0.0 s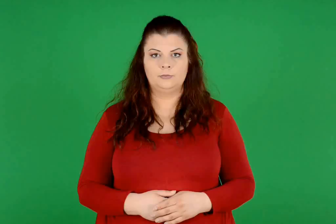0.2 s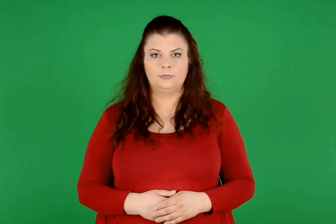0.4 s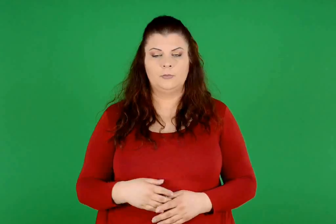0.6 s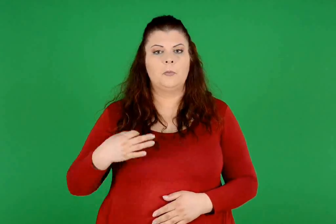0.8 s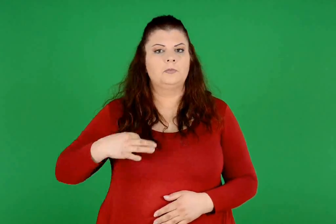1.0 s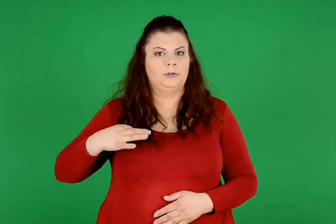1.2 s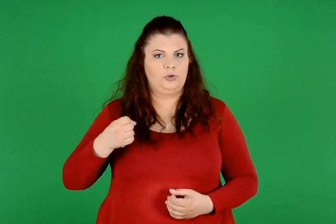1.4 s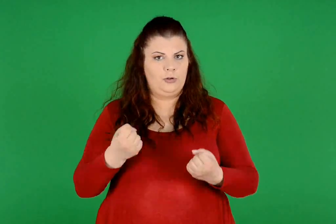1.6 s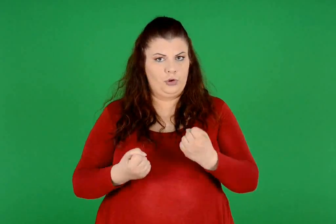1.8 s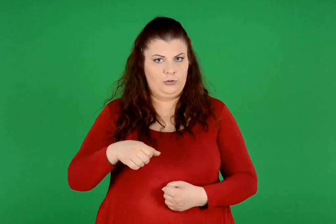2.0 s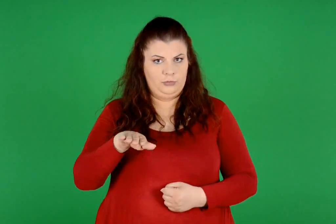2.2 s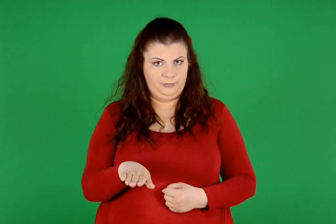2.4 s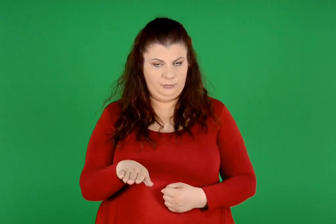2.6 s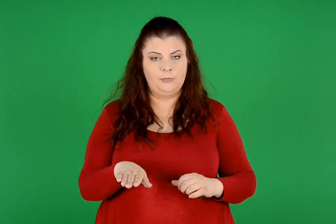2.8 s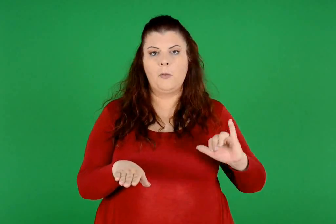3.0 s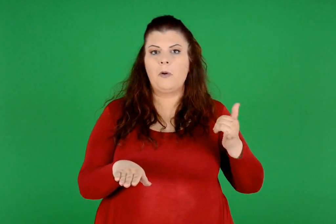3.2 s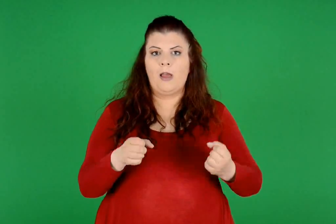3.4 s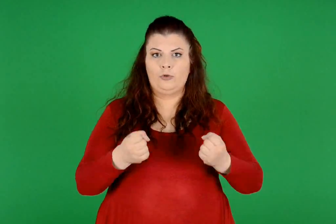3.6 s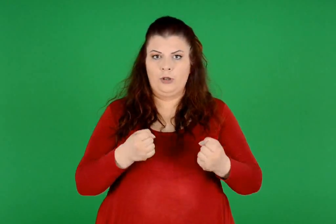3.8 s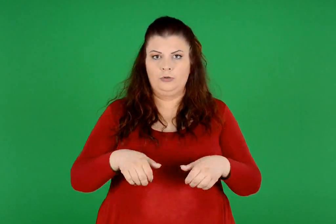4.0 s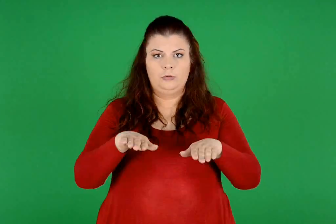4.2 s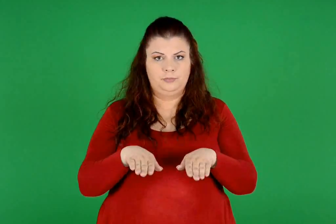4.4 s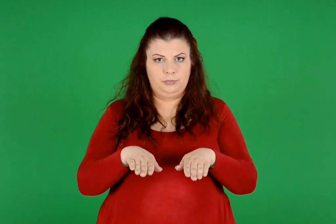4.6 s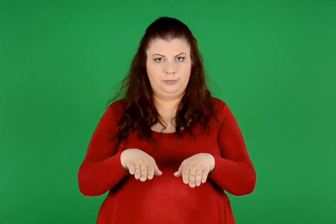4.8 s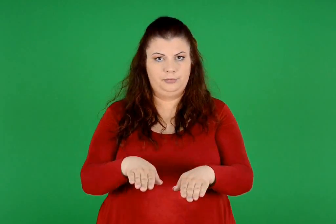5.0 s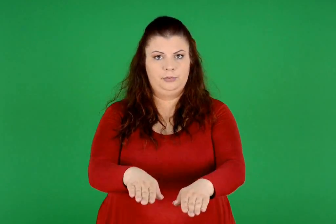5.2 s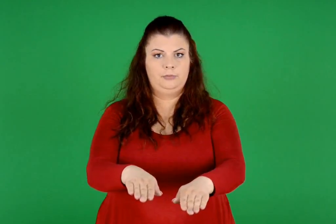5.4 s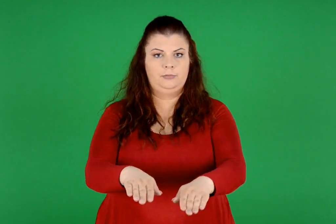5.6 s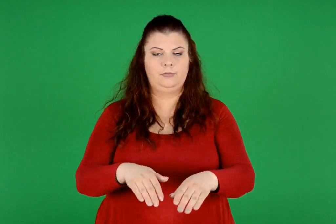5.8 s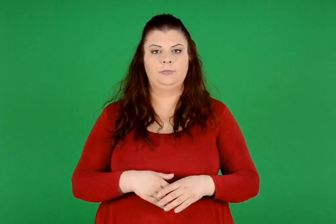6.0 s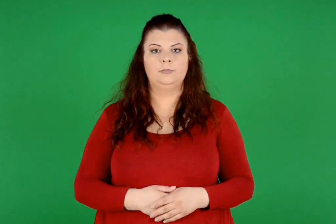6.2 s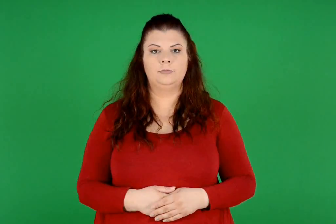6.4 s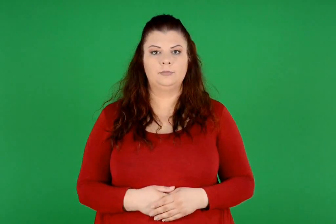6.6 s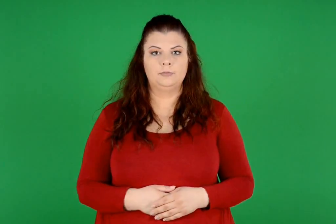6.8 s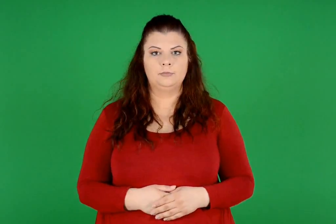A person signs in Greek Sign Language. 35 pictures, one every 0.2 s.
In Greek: το μπλε αυτοκίνητο κινείται παράλληλα με το πράσινο
